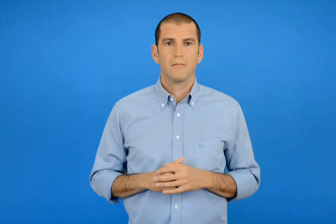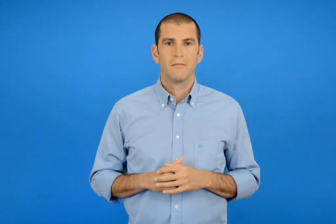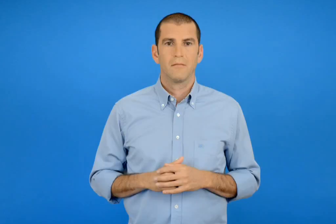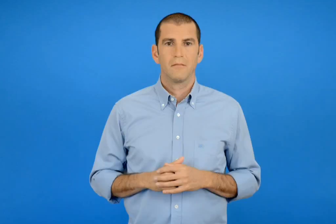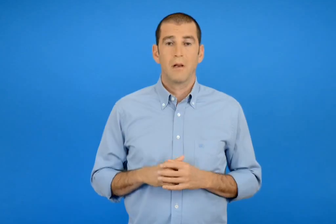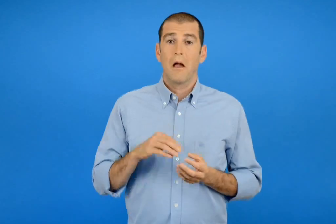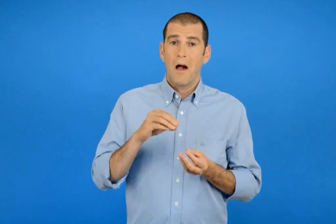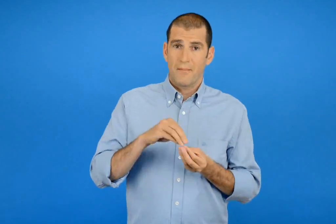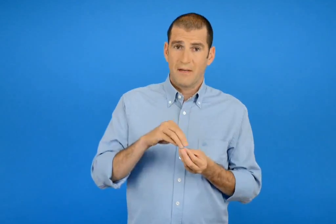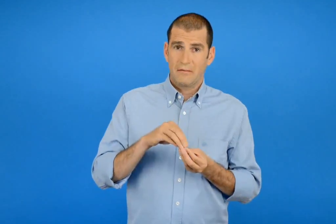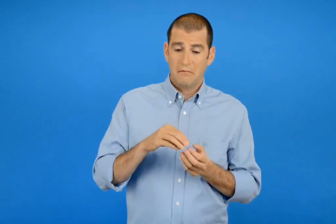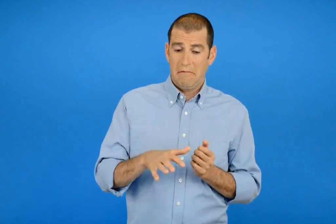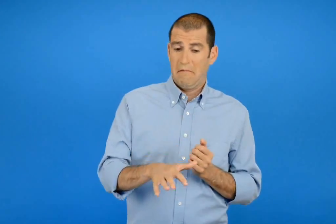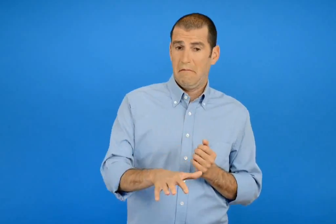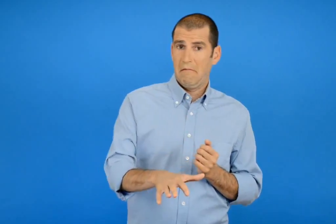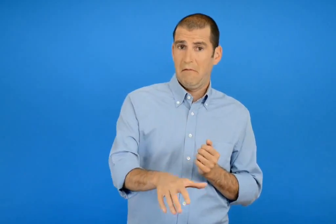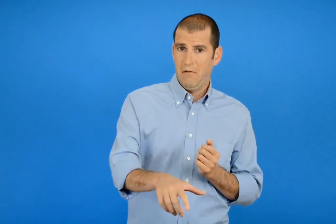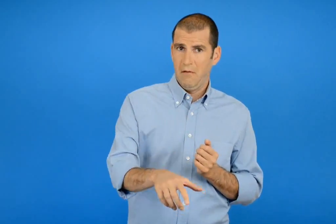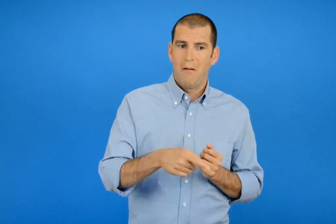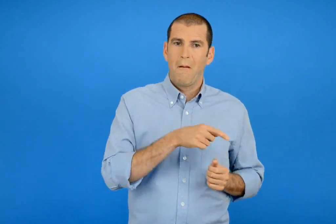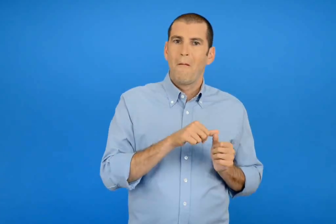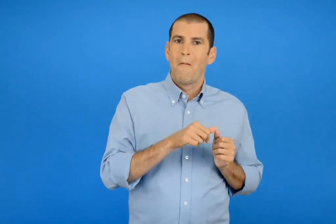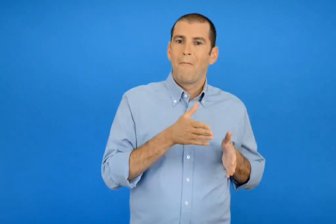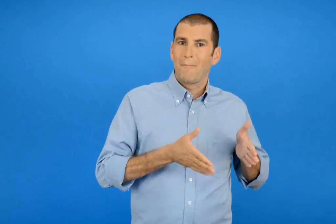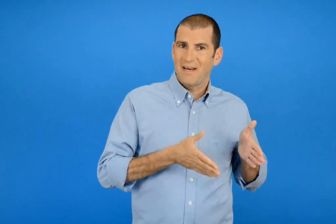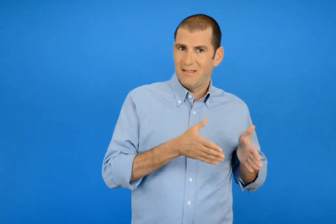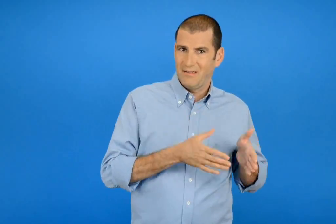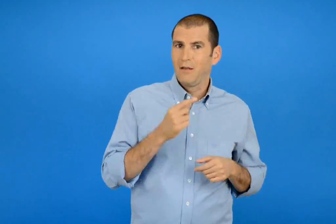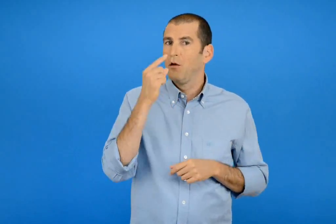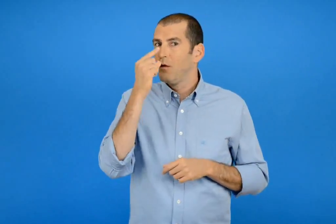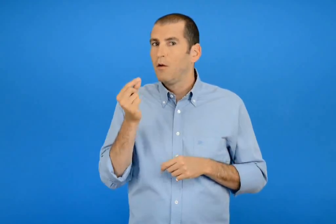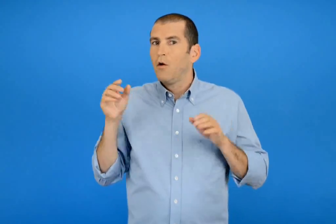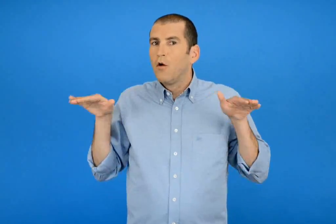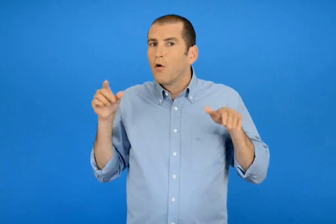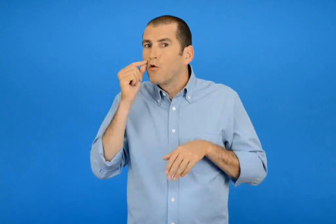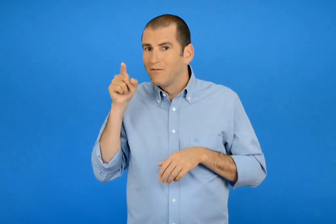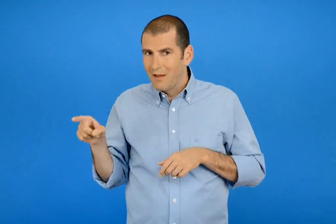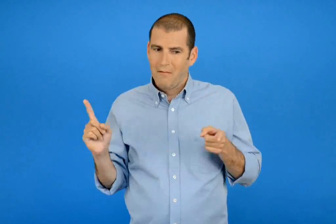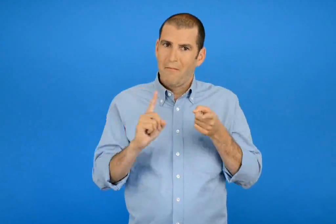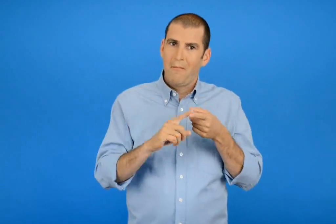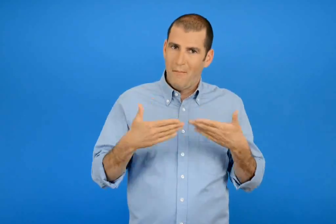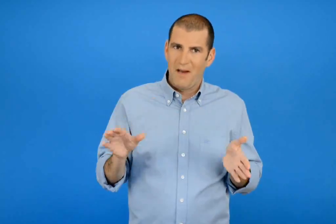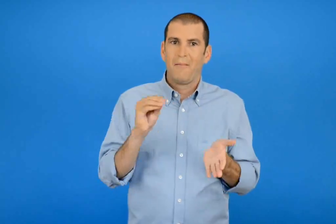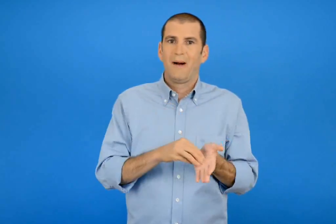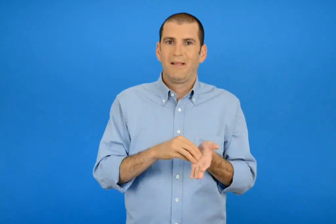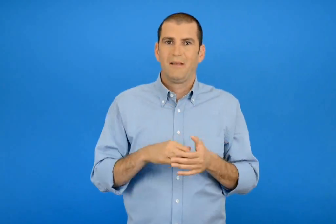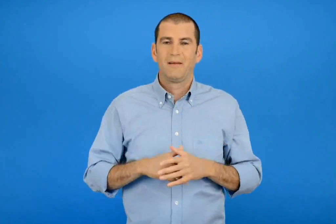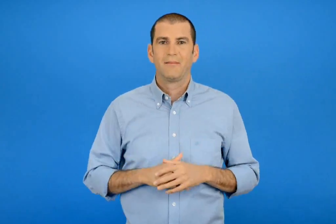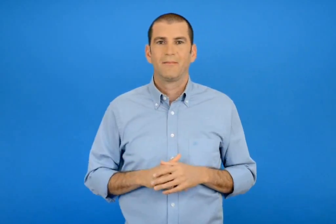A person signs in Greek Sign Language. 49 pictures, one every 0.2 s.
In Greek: πριν έρθει ο απρίλης ο μάρτης συνάντησε ξανά τον κότσυφα
